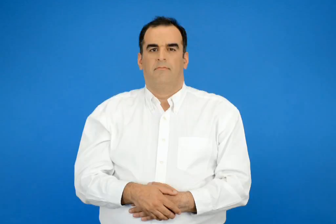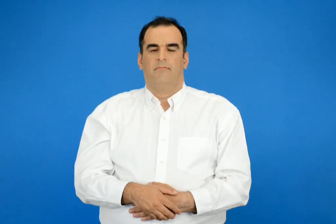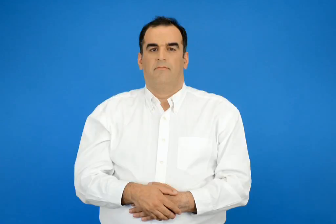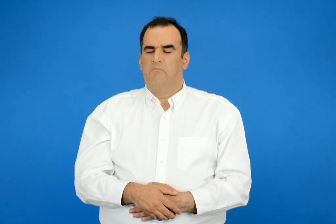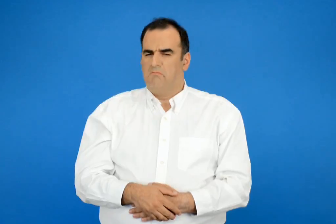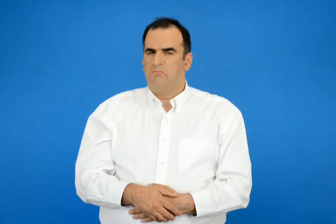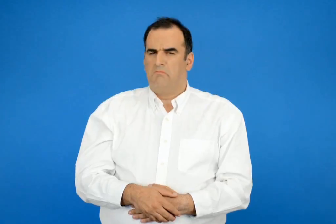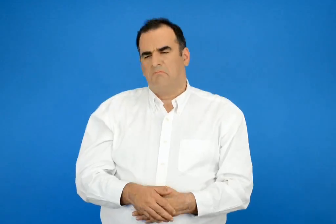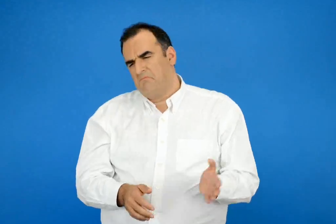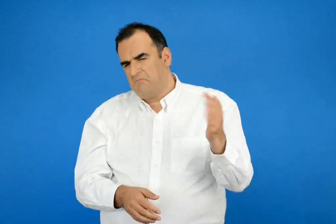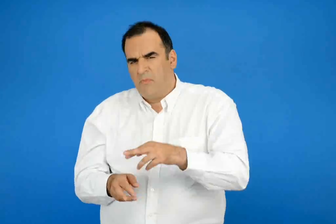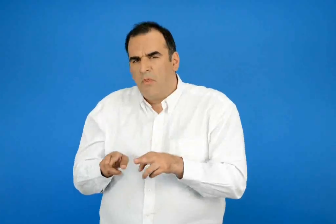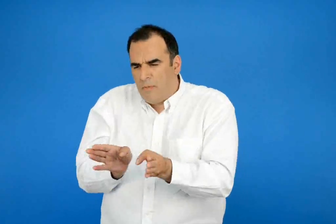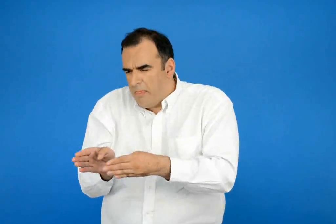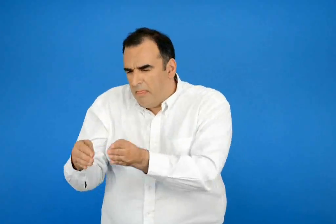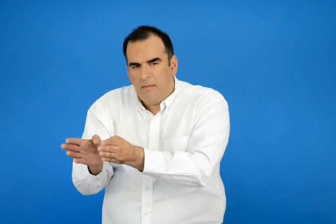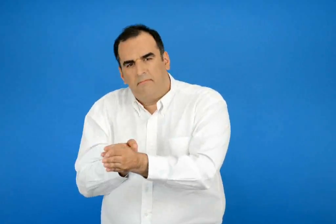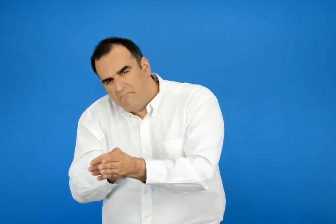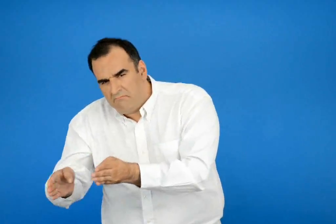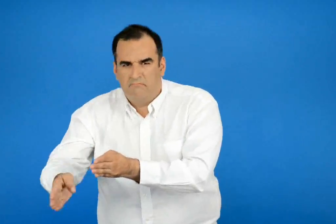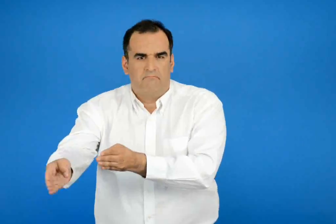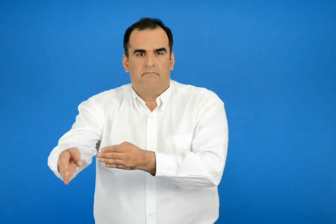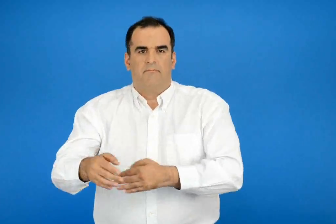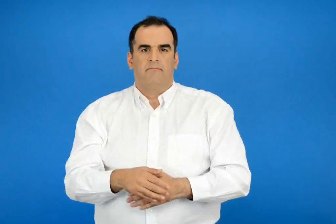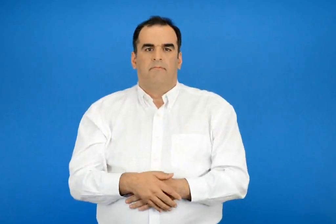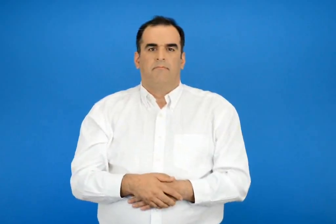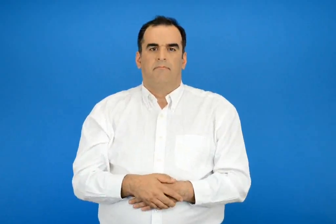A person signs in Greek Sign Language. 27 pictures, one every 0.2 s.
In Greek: ας πάμε από το μονοπάτι
